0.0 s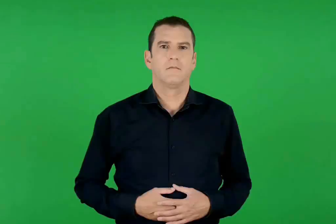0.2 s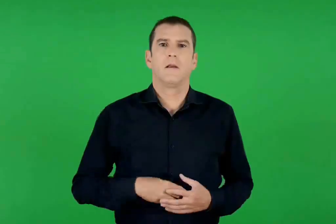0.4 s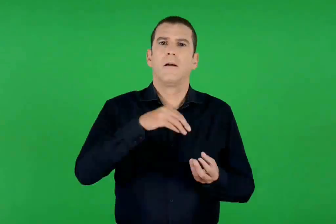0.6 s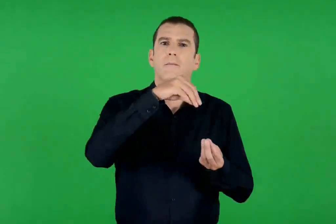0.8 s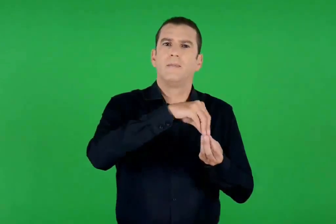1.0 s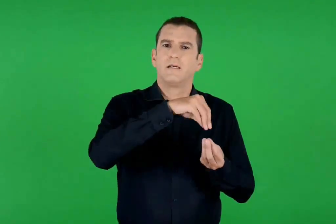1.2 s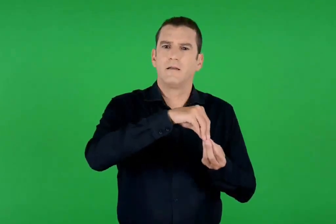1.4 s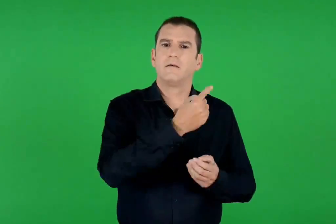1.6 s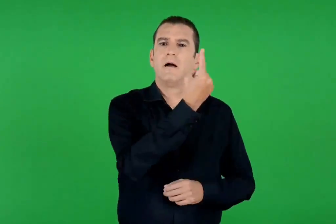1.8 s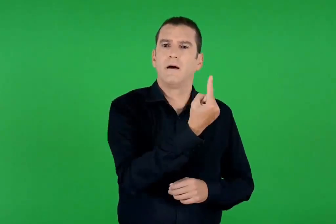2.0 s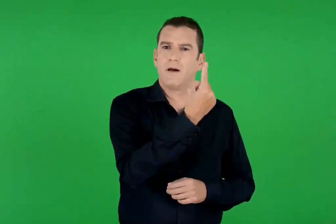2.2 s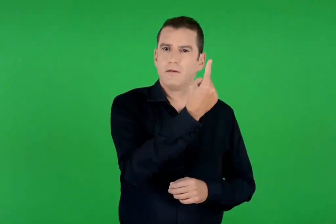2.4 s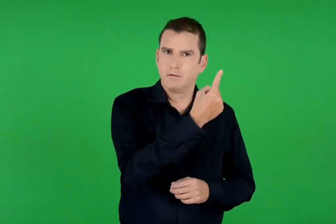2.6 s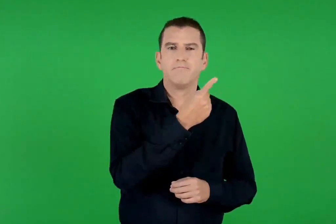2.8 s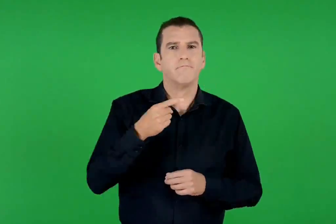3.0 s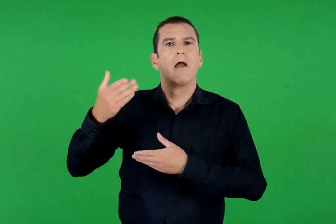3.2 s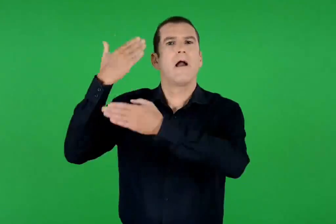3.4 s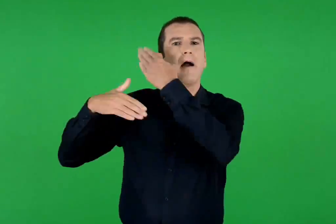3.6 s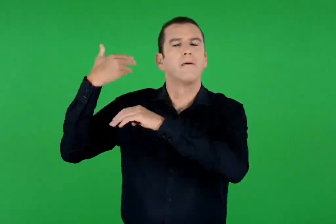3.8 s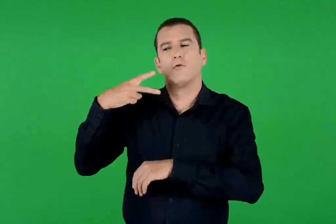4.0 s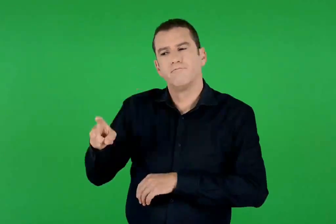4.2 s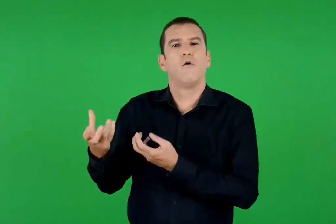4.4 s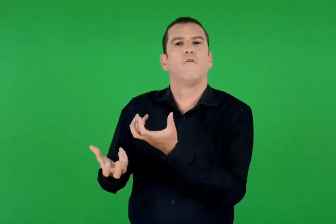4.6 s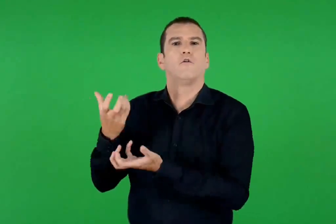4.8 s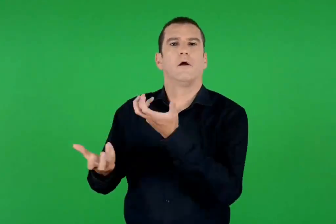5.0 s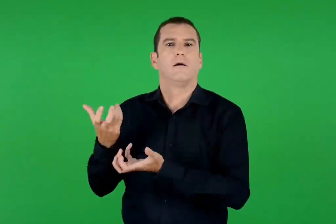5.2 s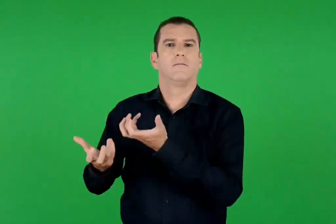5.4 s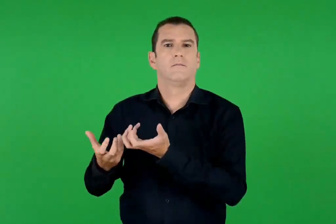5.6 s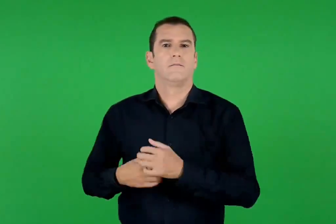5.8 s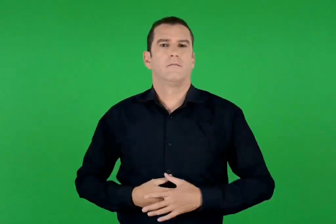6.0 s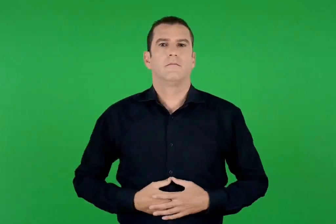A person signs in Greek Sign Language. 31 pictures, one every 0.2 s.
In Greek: οι πασχαλινές λαμπάδες και το έθιμο της φωτιάς
